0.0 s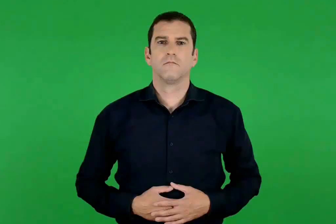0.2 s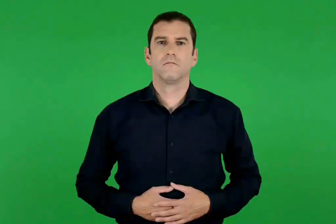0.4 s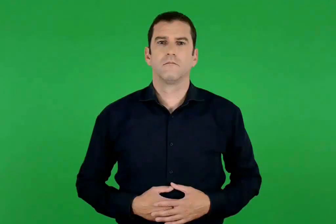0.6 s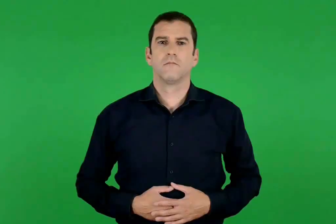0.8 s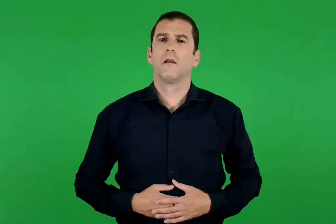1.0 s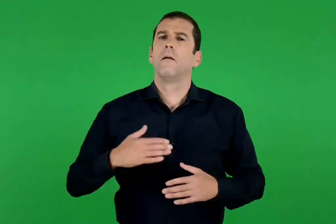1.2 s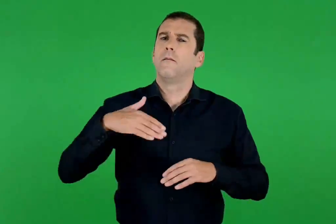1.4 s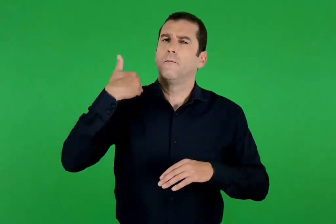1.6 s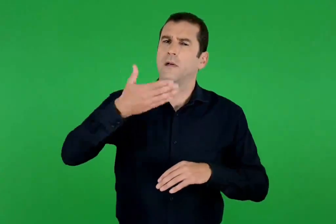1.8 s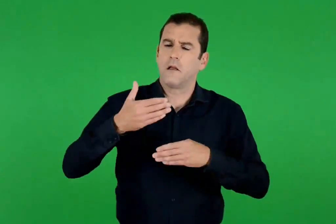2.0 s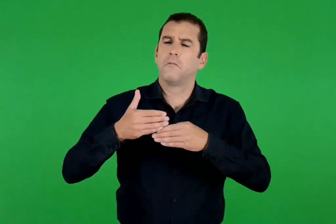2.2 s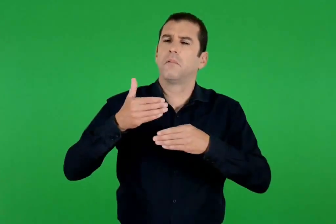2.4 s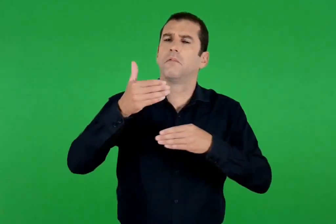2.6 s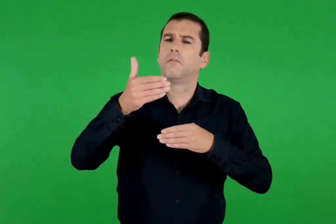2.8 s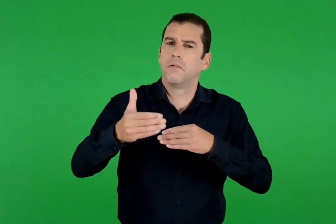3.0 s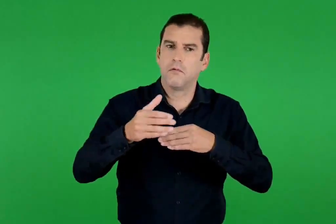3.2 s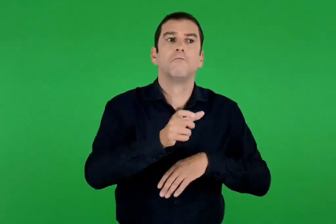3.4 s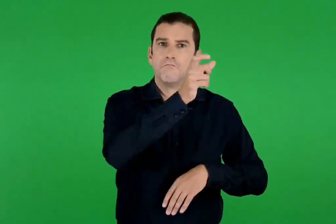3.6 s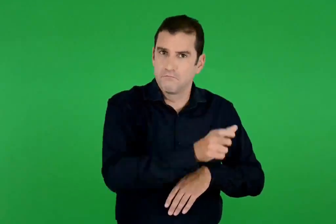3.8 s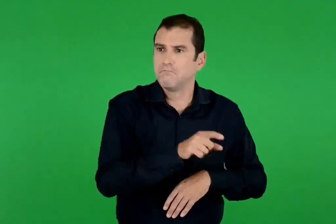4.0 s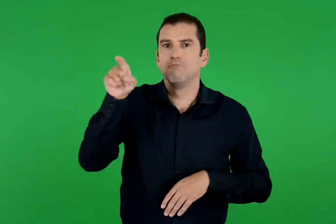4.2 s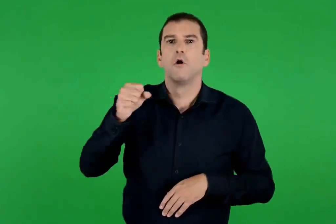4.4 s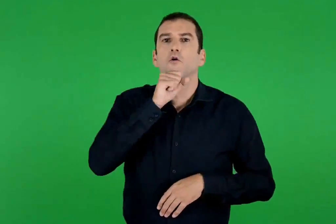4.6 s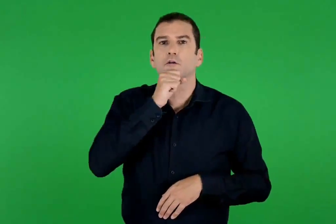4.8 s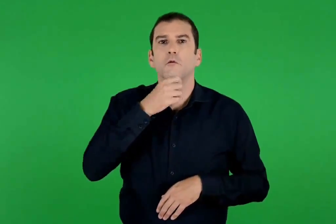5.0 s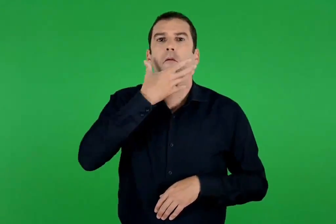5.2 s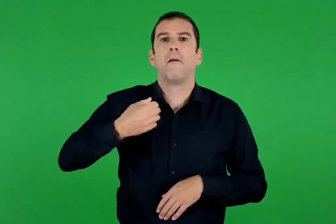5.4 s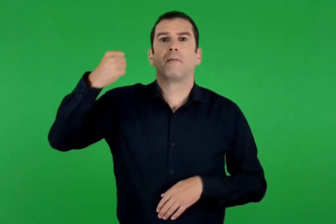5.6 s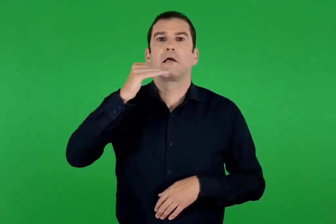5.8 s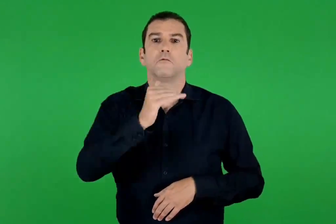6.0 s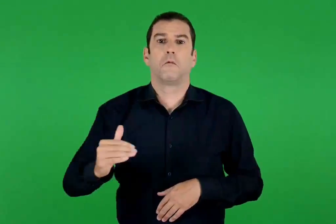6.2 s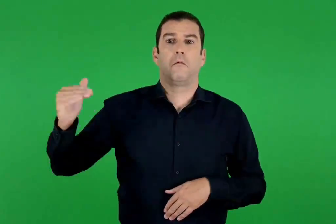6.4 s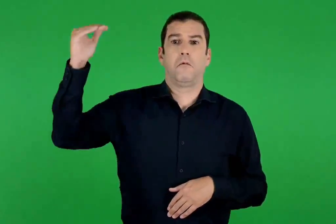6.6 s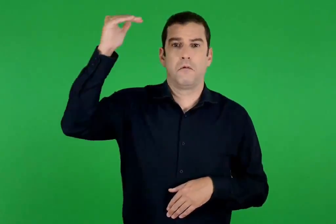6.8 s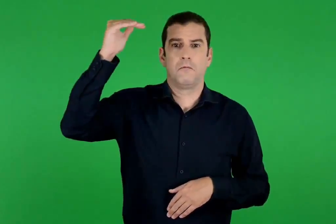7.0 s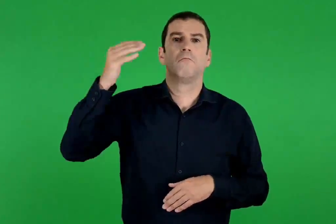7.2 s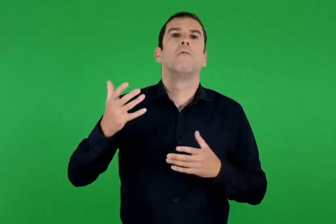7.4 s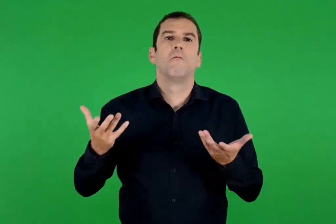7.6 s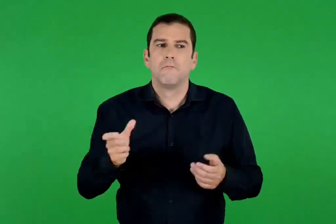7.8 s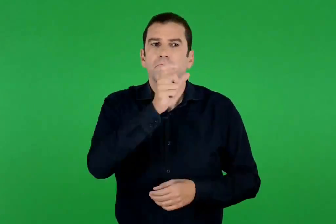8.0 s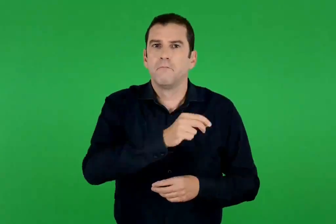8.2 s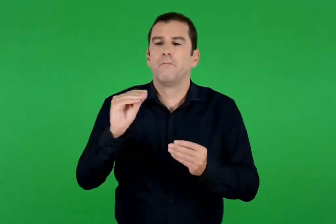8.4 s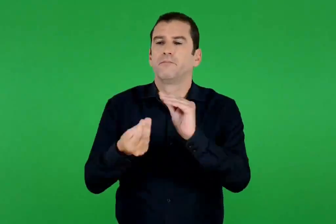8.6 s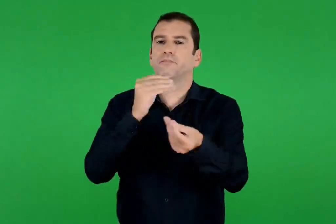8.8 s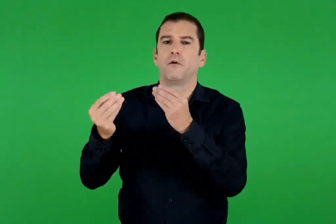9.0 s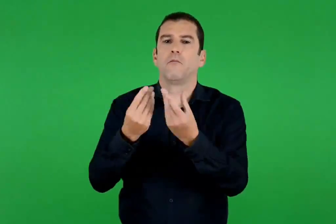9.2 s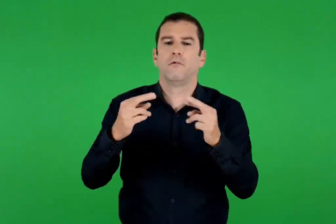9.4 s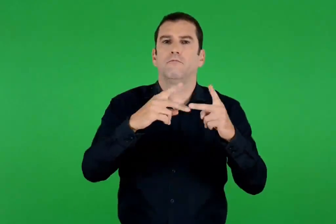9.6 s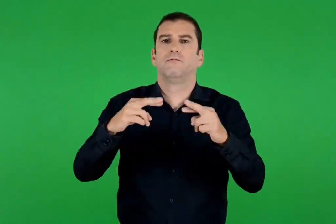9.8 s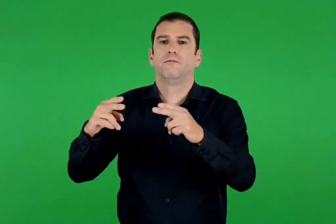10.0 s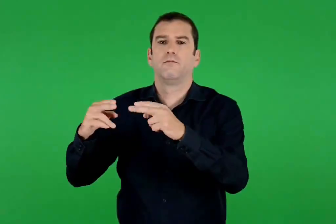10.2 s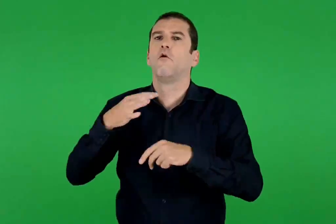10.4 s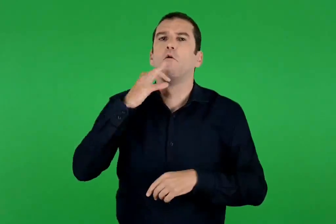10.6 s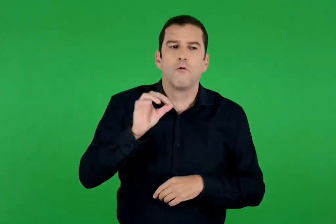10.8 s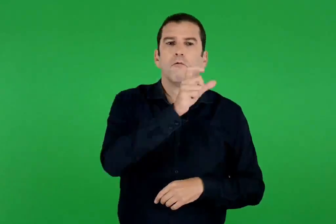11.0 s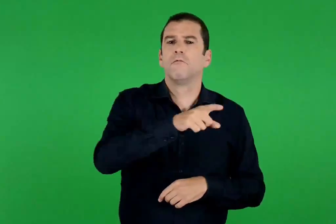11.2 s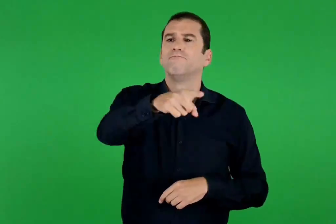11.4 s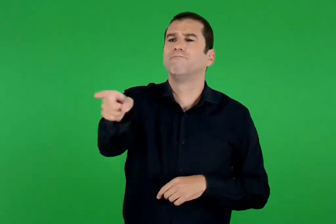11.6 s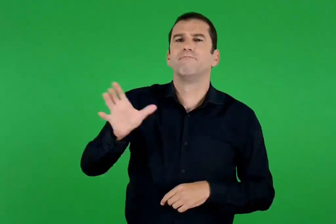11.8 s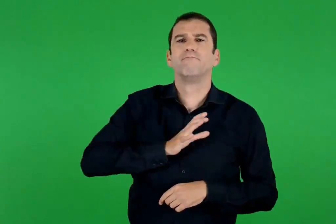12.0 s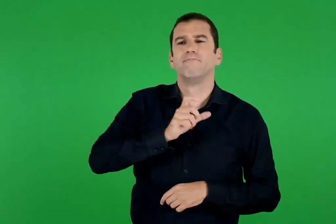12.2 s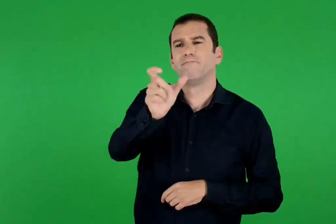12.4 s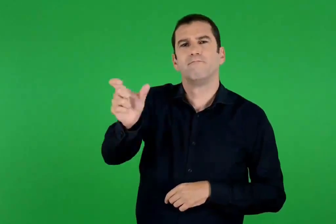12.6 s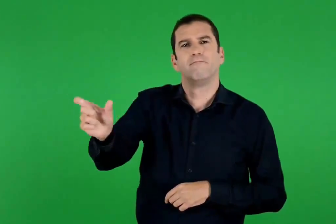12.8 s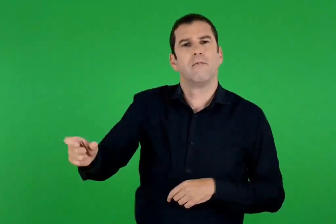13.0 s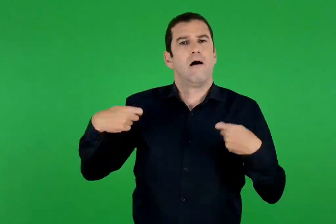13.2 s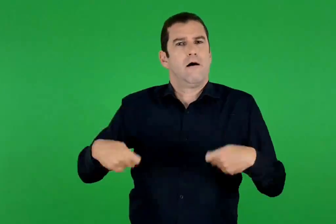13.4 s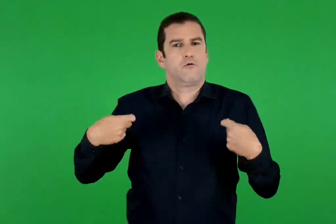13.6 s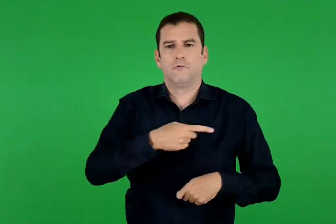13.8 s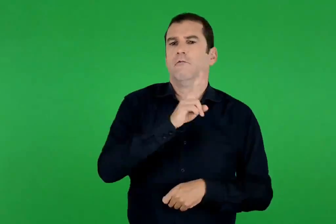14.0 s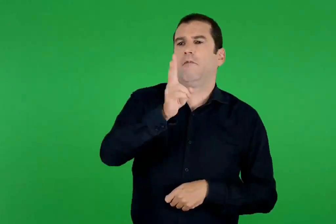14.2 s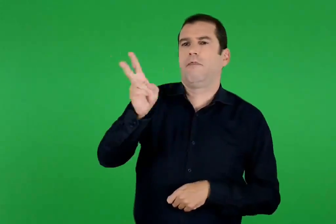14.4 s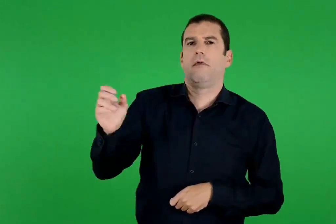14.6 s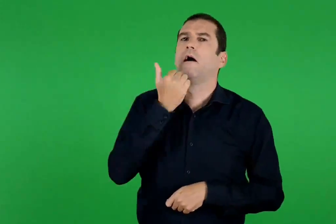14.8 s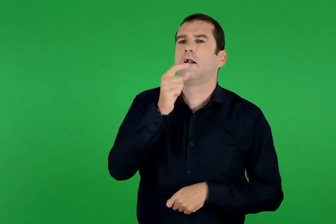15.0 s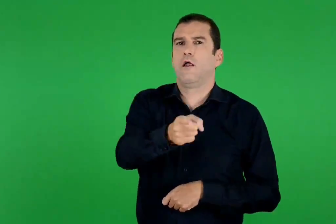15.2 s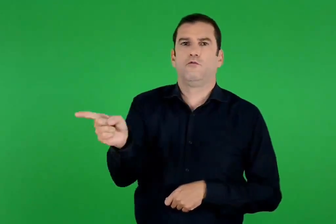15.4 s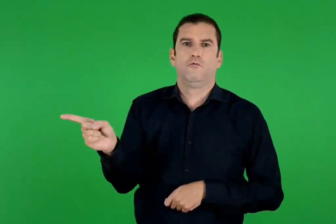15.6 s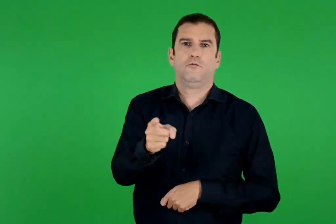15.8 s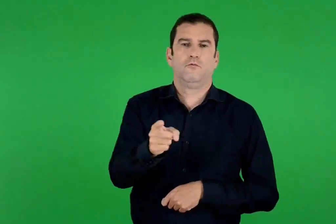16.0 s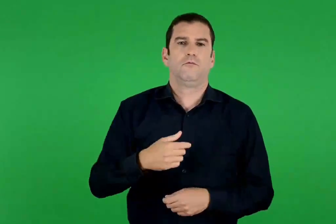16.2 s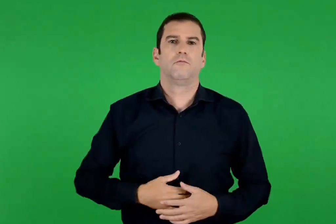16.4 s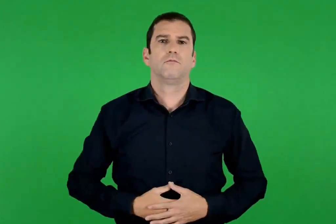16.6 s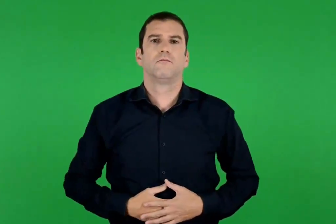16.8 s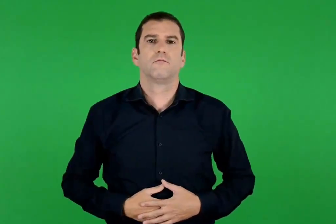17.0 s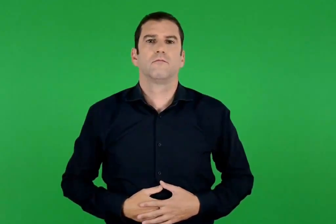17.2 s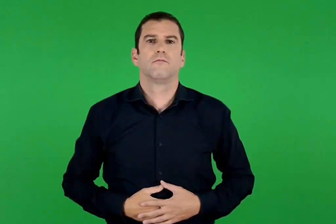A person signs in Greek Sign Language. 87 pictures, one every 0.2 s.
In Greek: μετά από λίγο καιρό έγινε πατριάρχης κωνσταντινουπόλεως. δημιούργησε όμως μεγάλες έχθρες εναντίον του , επειδή κατέκρινε τα λάθη των αρχόντων
